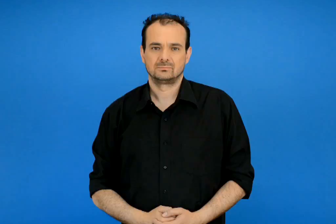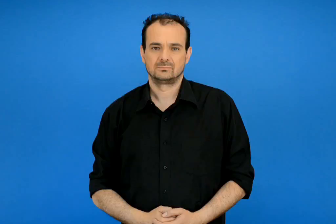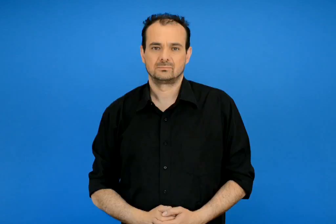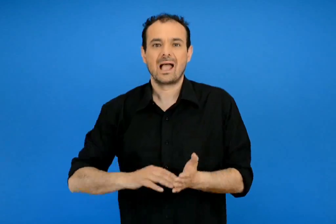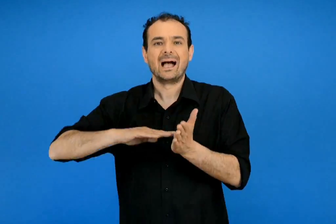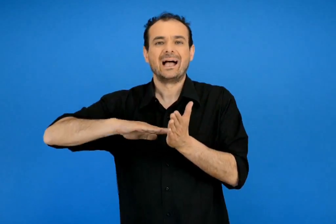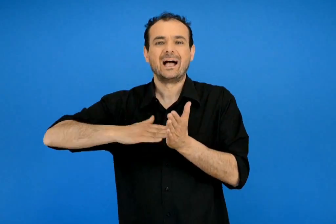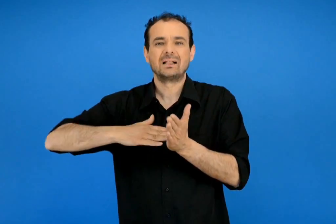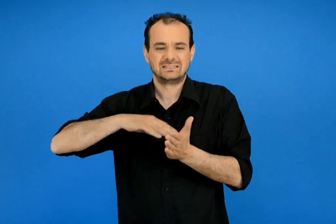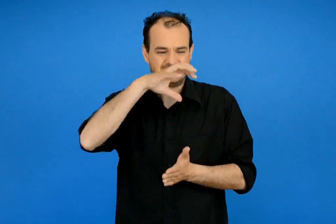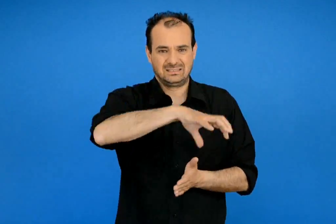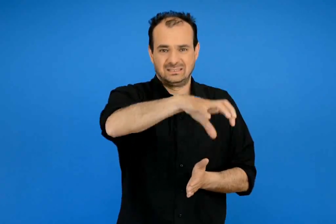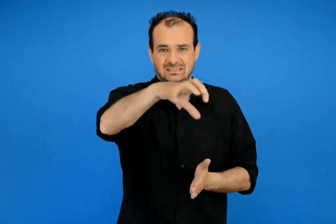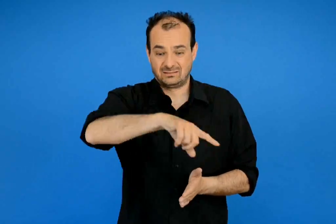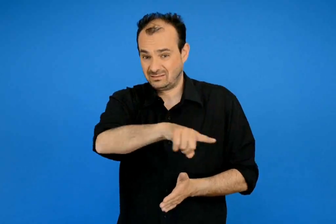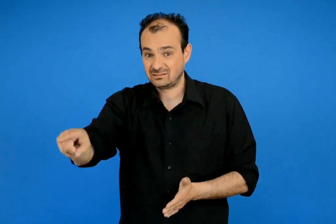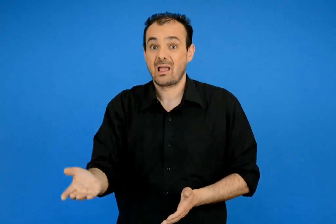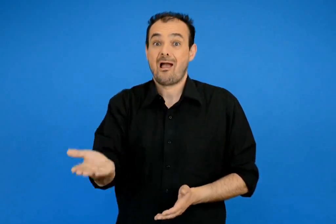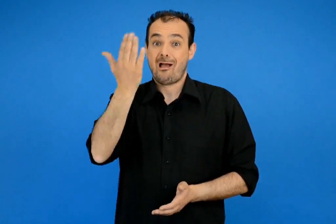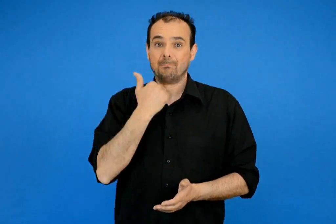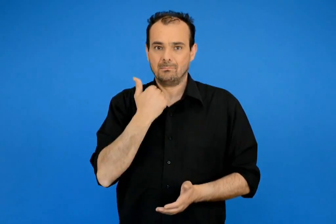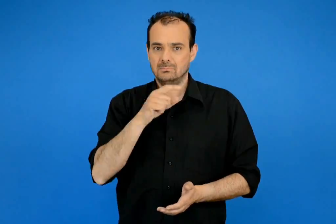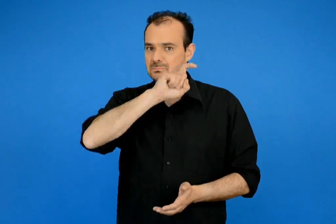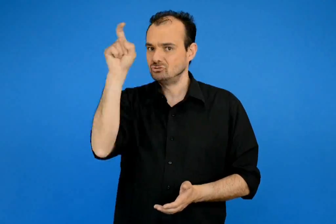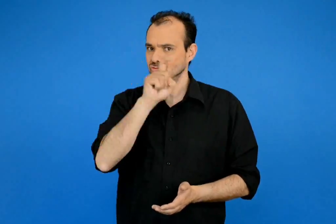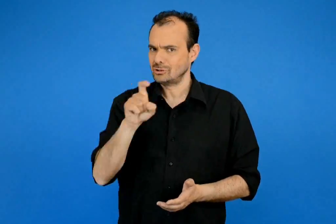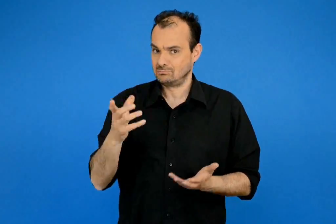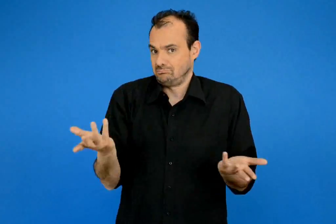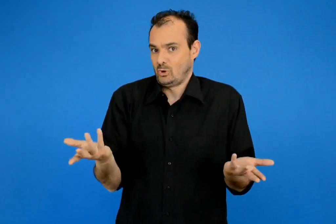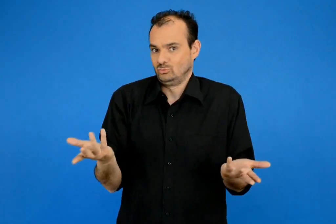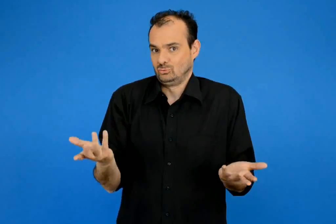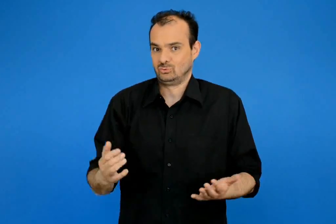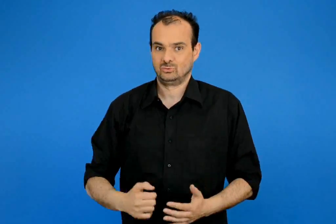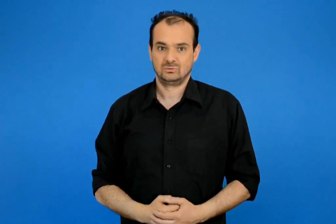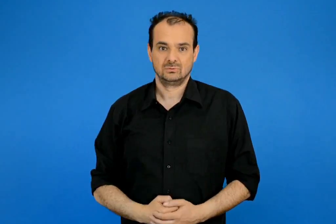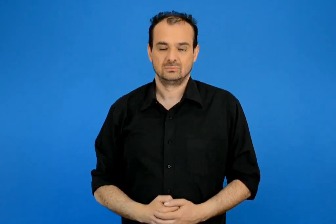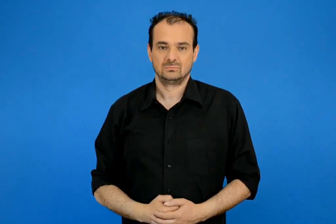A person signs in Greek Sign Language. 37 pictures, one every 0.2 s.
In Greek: πως θα ήταν η ζωή χωρίς αυτές ;
